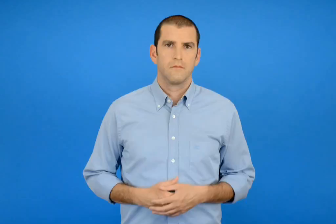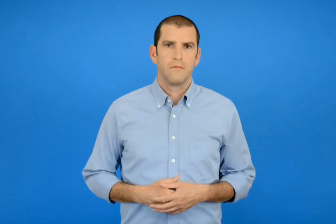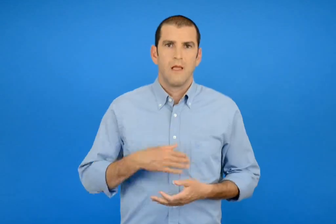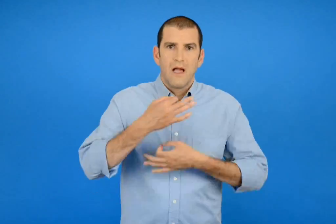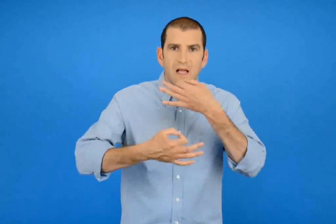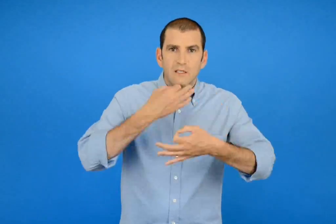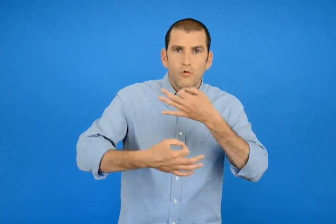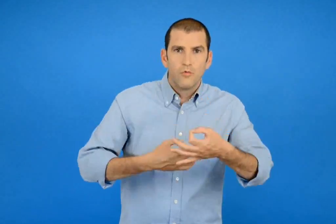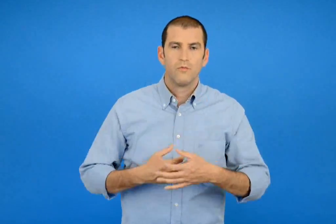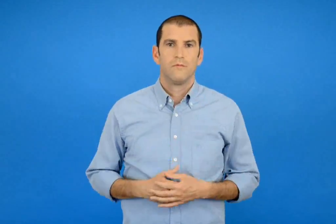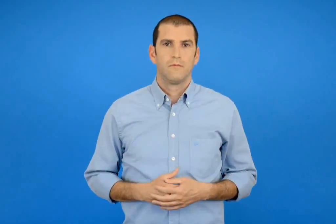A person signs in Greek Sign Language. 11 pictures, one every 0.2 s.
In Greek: εξηγώ
